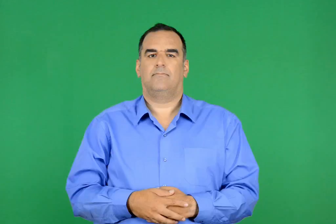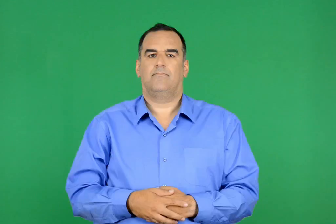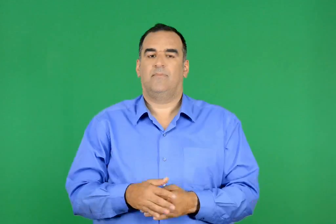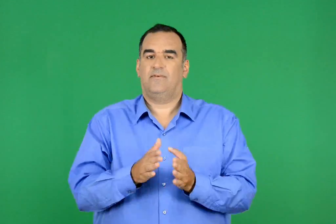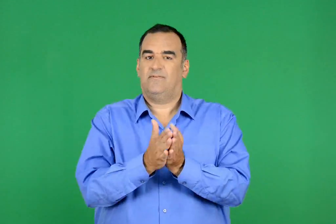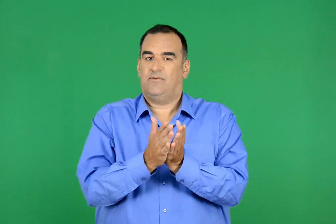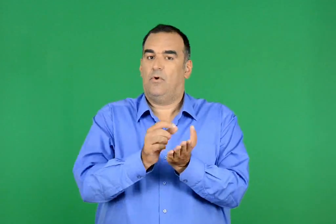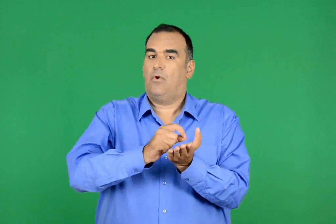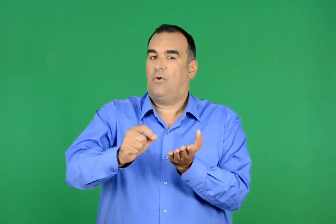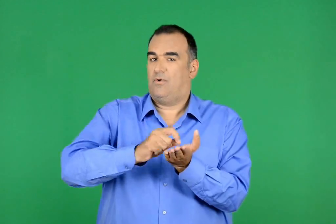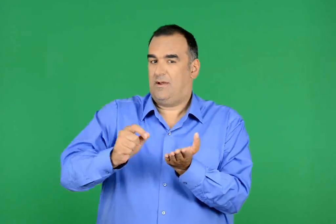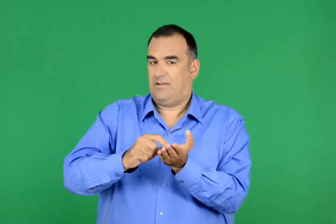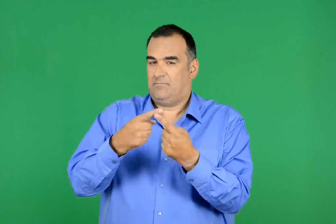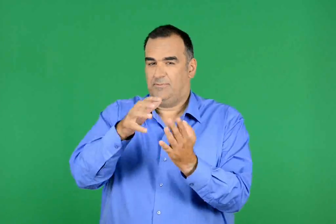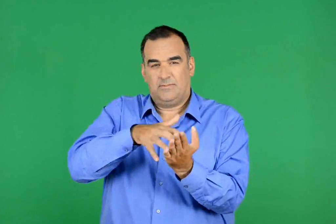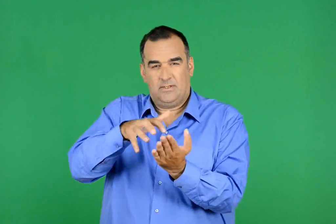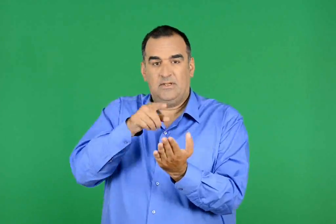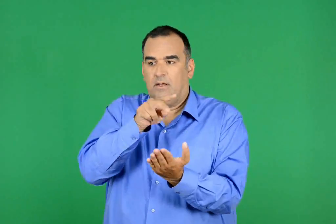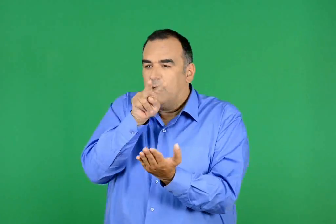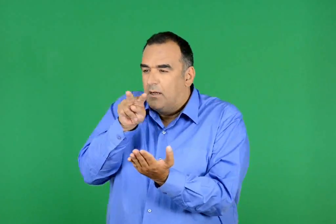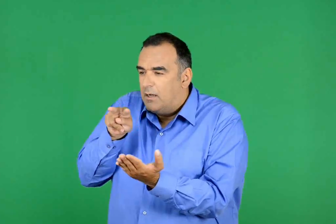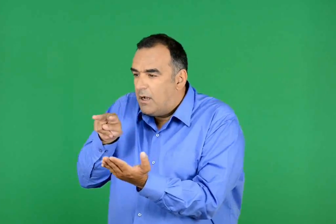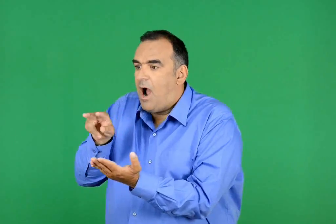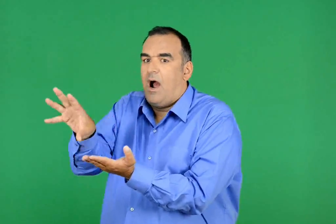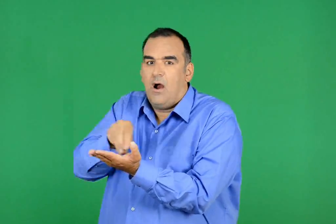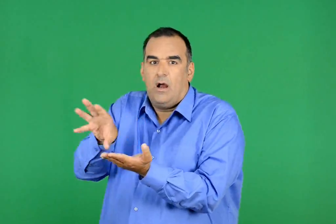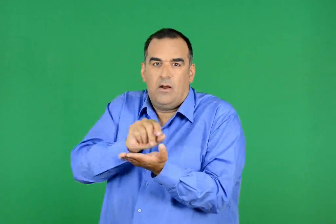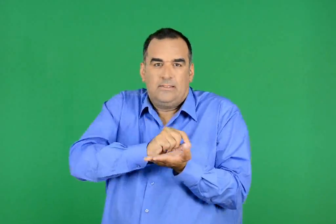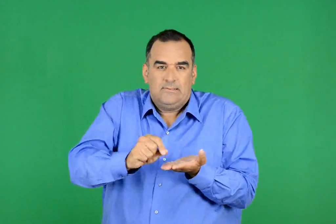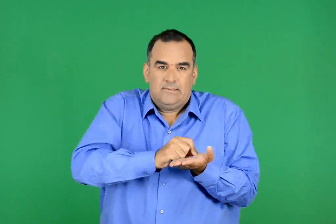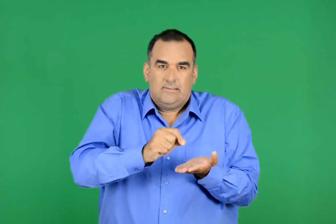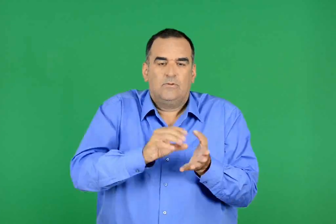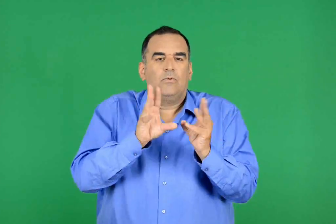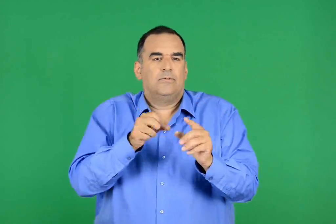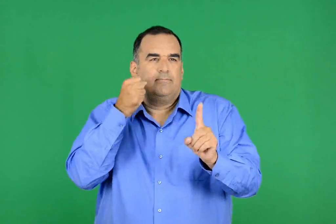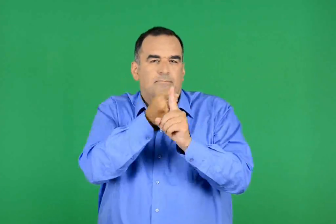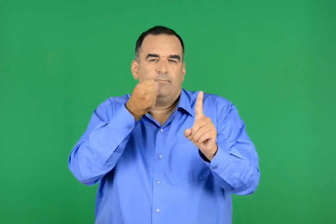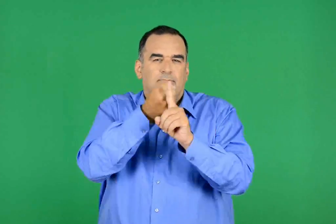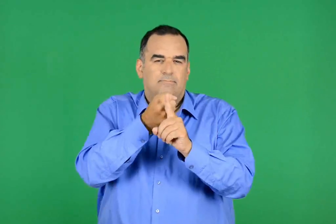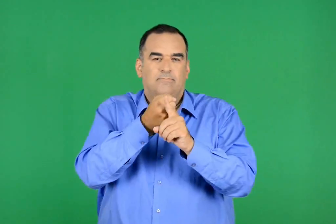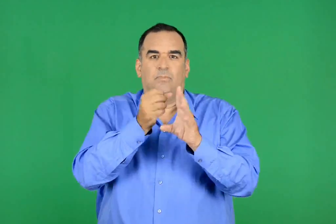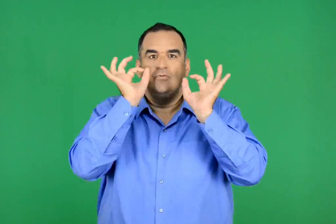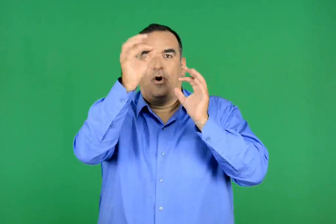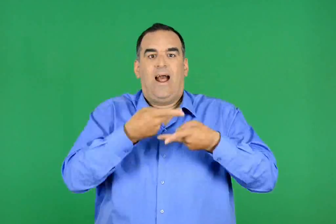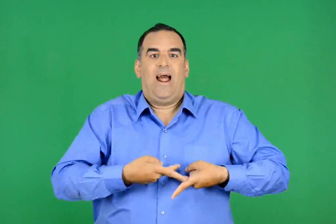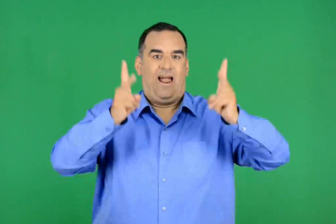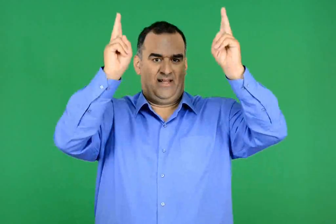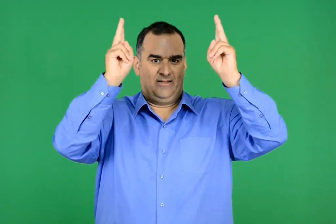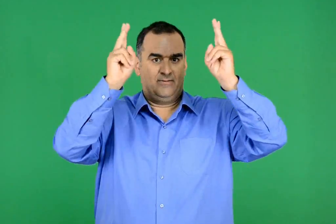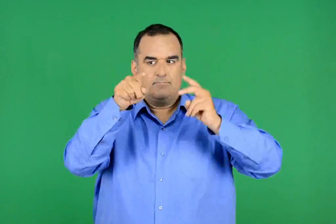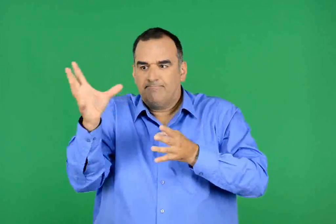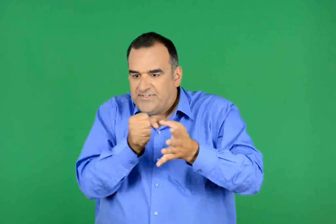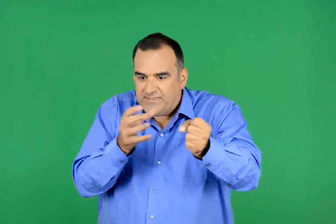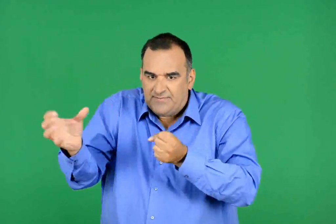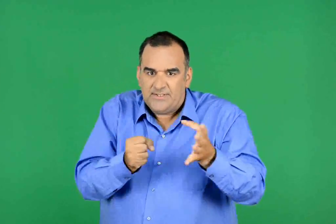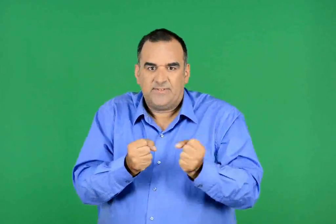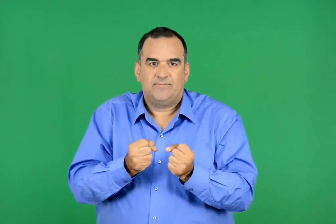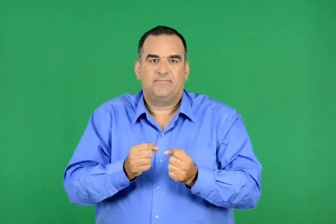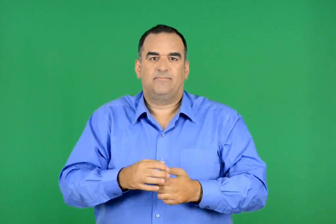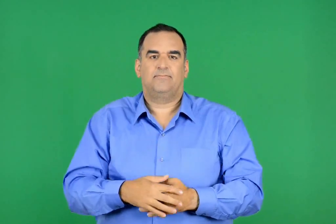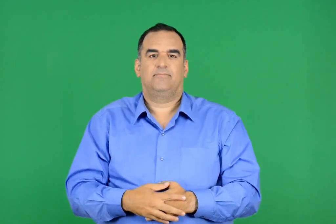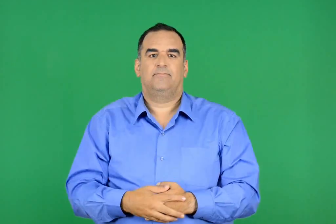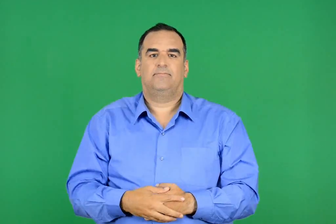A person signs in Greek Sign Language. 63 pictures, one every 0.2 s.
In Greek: βρίσκουμε από άλλα λογοτεχνικά κείμενα και καταγράφουμε διάφορα σημαντικά γεγονότα που βοήθησαν στους αγώνες για την ελευθερία
